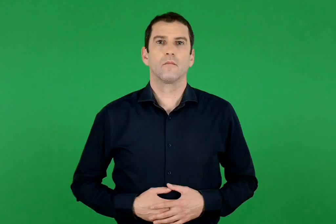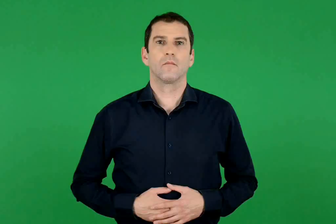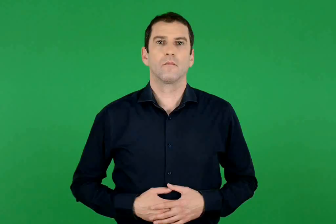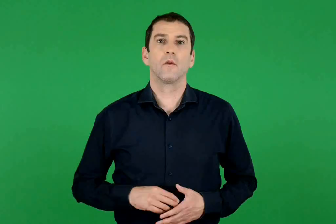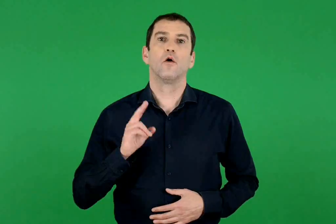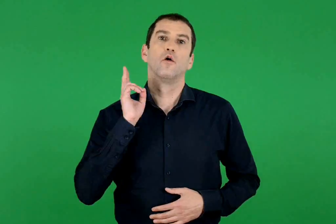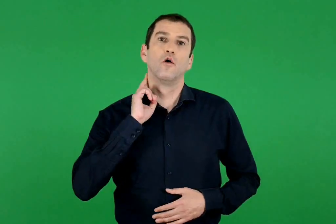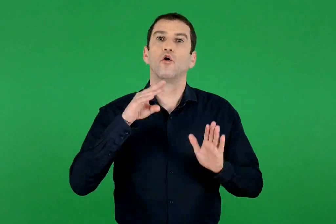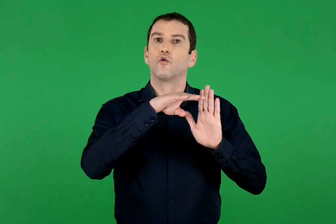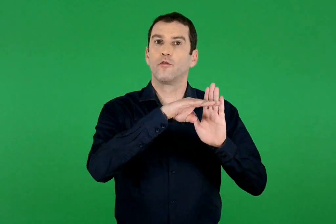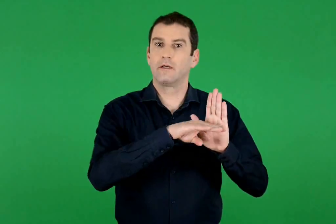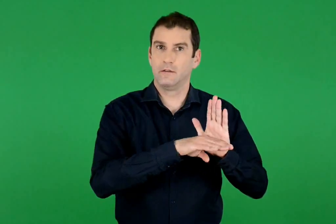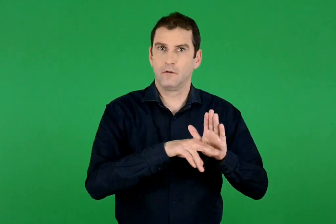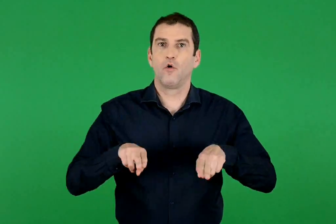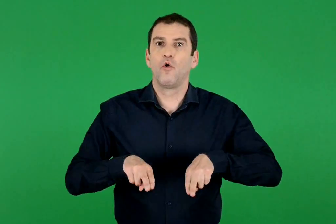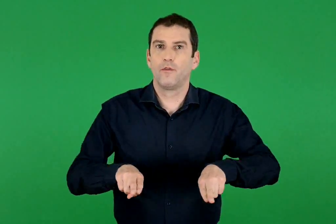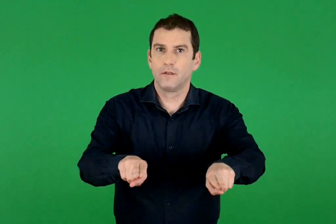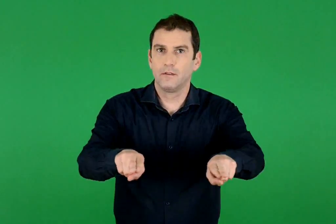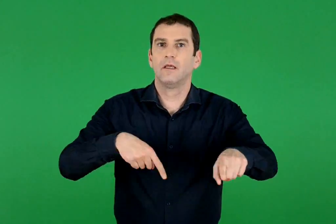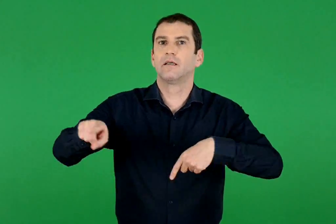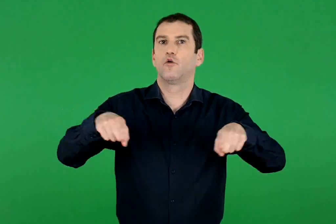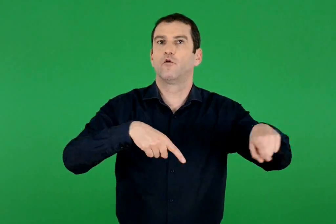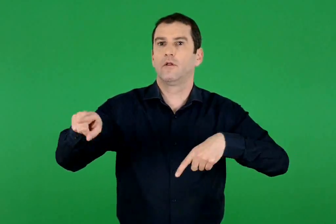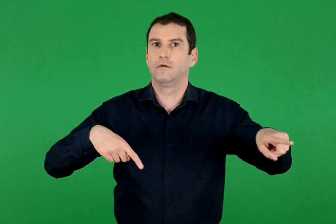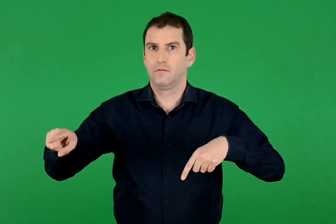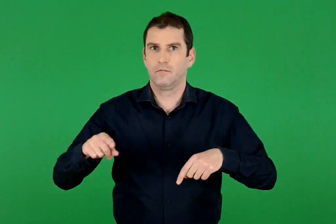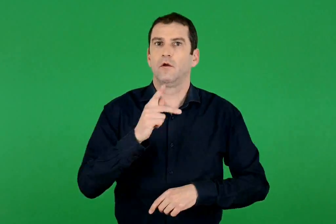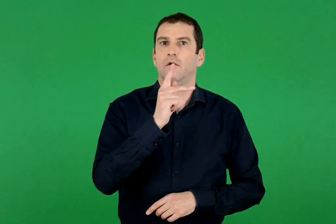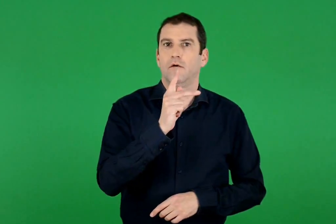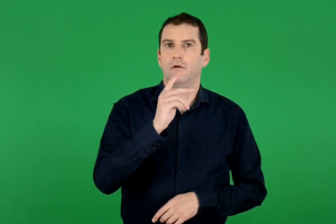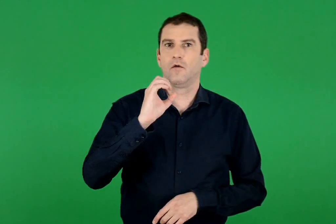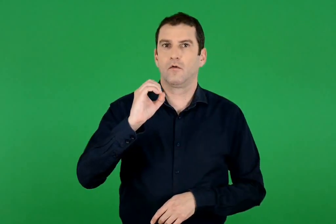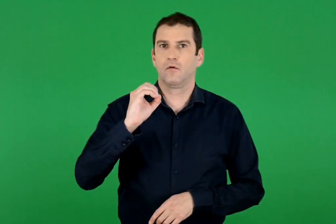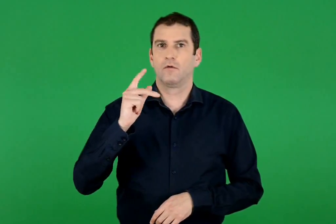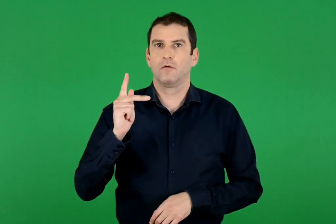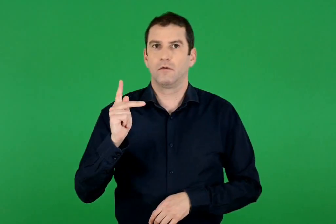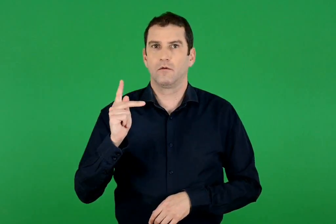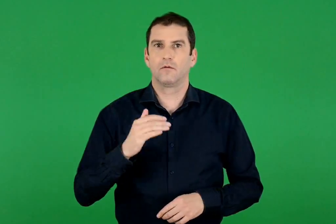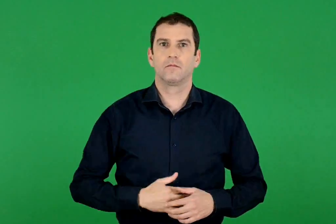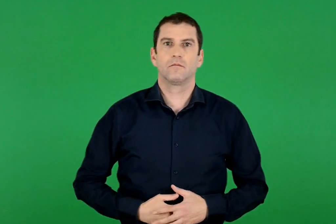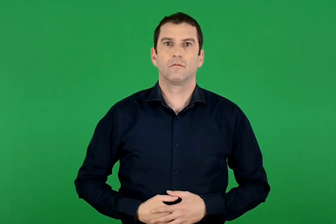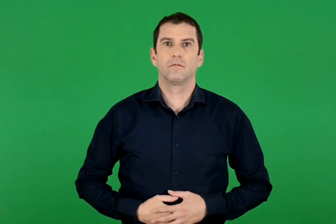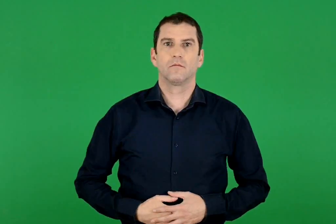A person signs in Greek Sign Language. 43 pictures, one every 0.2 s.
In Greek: κώδικας οδικής κυκλοφορίας κ.ο.κ
